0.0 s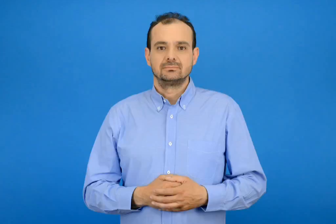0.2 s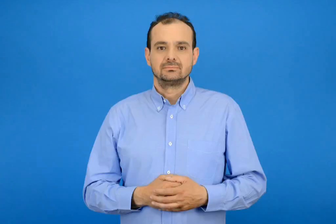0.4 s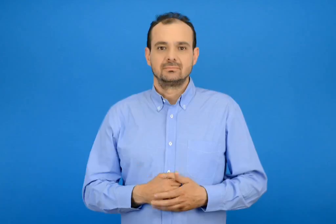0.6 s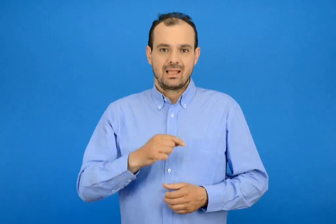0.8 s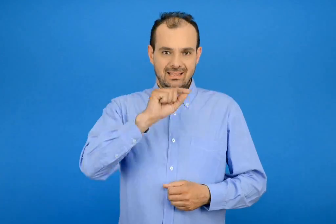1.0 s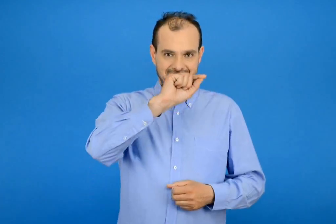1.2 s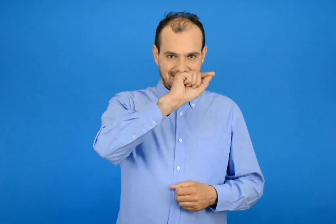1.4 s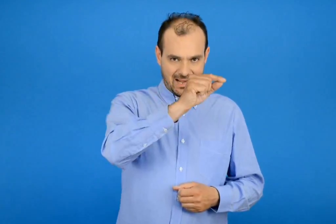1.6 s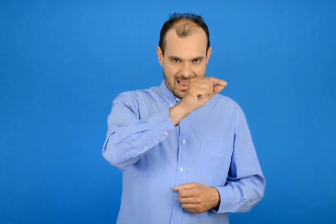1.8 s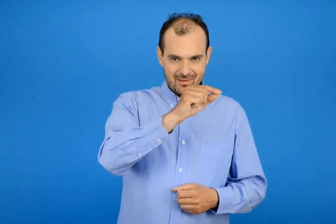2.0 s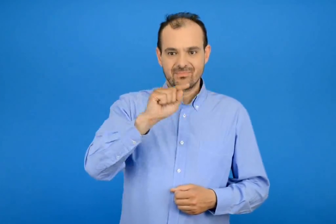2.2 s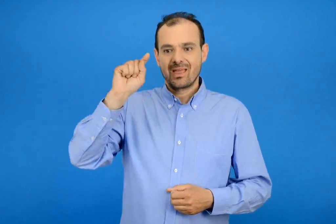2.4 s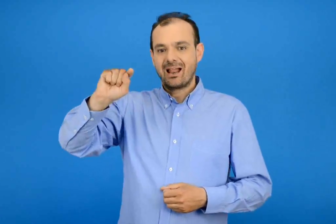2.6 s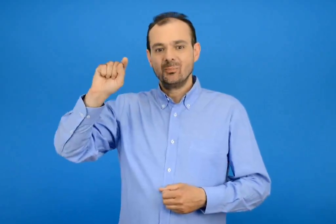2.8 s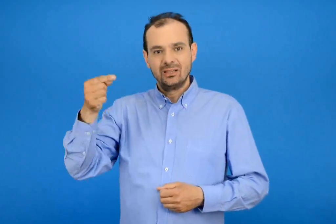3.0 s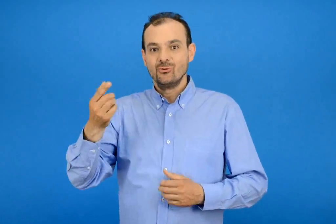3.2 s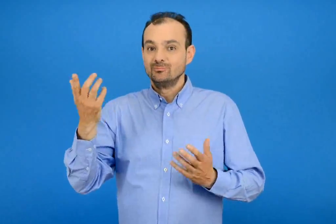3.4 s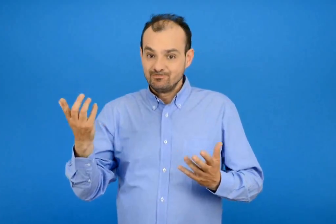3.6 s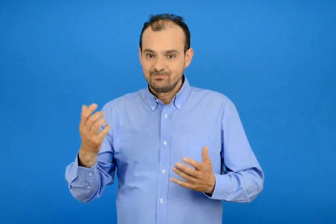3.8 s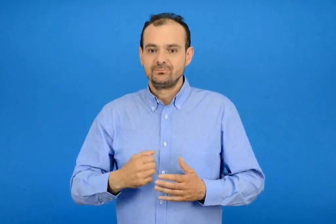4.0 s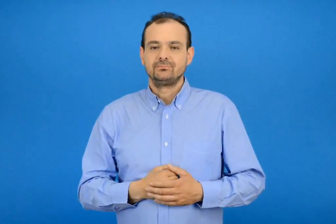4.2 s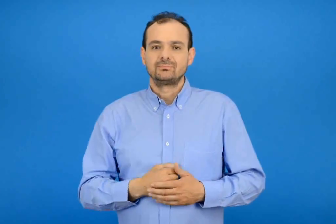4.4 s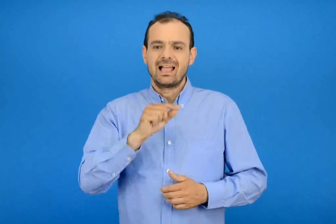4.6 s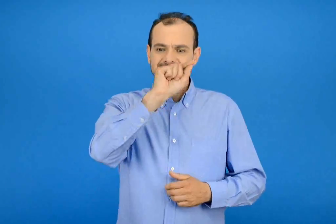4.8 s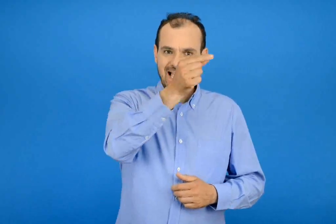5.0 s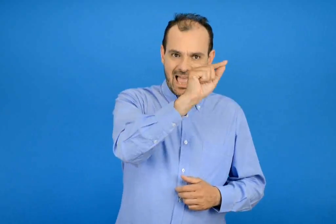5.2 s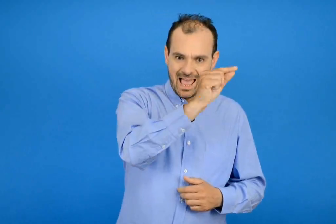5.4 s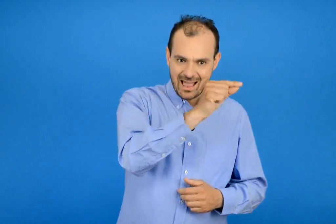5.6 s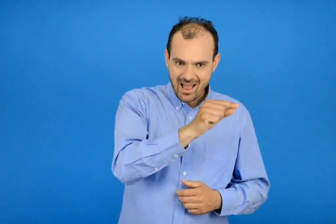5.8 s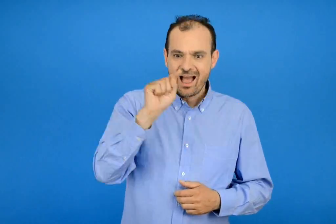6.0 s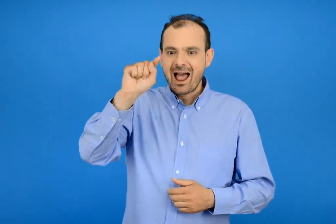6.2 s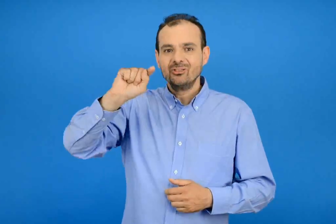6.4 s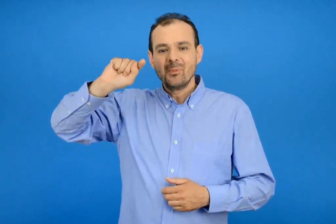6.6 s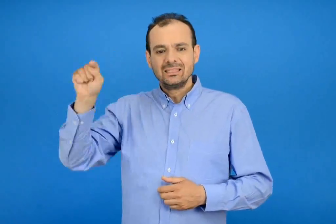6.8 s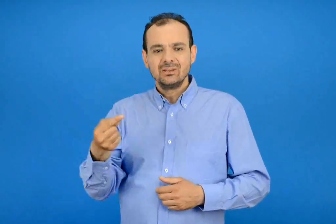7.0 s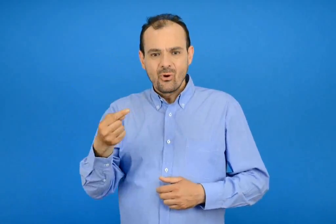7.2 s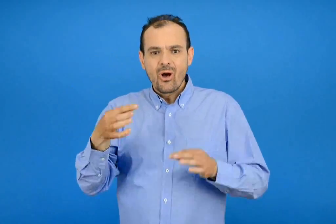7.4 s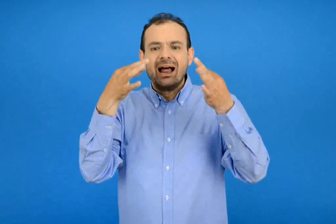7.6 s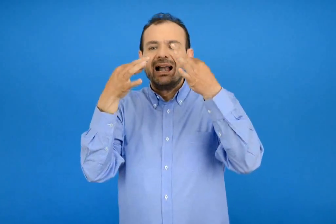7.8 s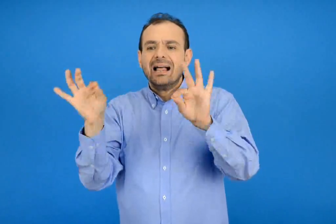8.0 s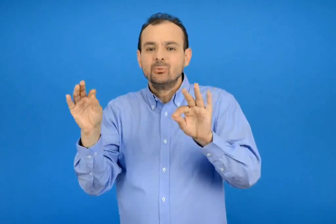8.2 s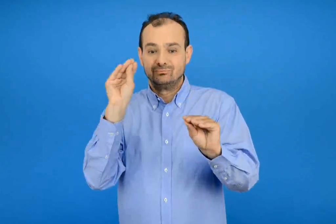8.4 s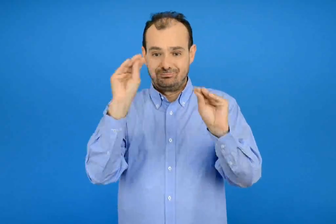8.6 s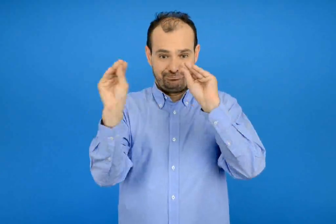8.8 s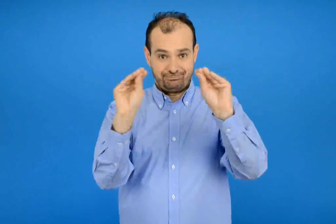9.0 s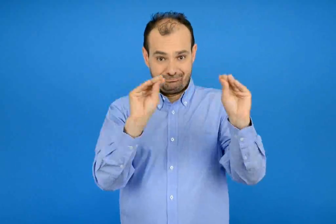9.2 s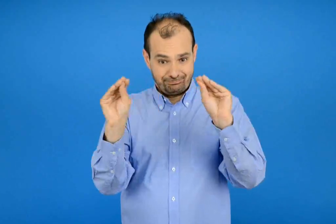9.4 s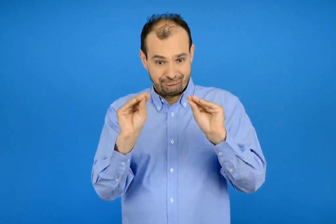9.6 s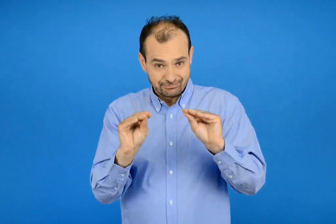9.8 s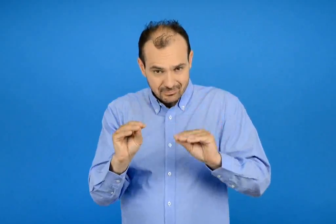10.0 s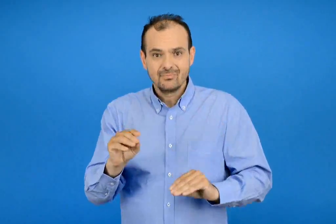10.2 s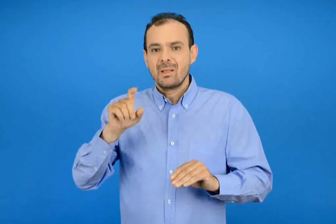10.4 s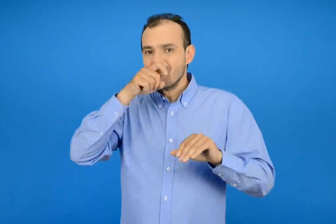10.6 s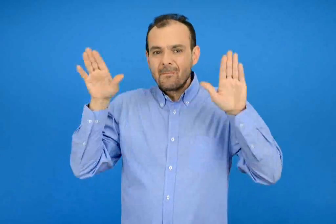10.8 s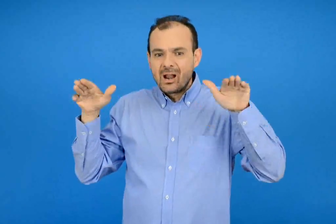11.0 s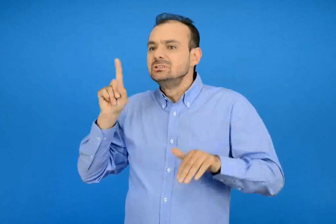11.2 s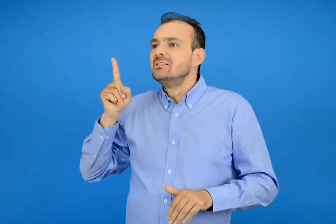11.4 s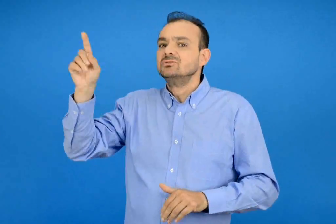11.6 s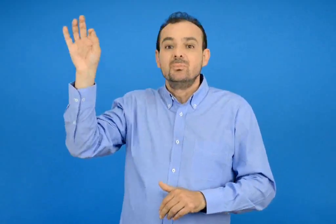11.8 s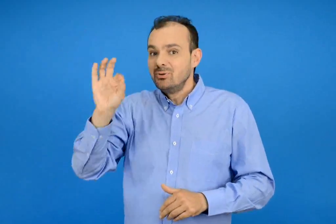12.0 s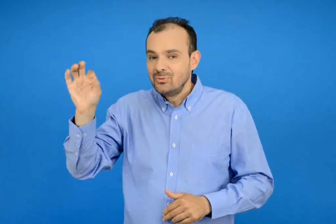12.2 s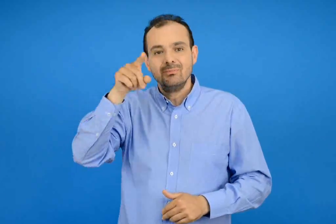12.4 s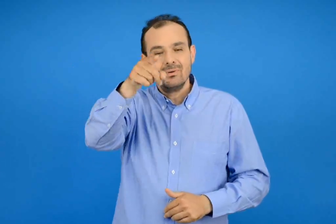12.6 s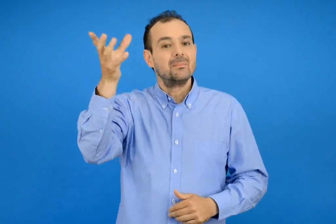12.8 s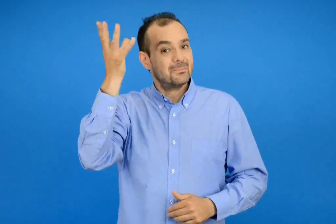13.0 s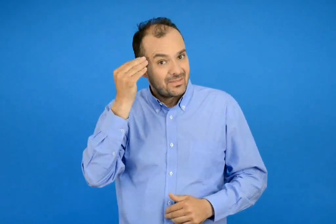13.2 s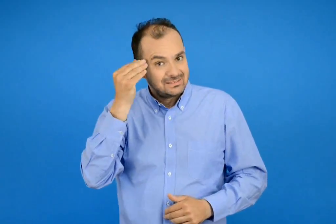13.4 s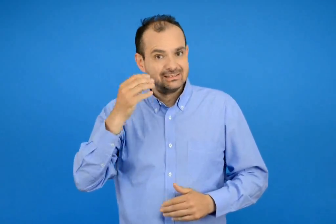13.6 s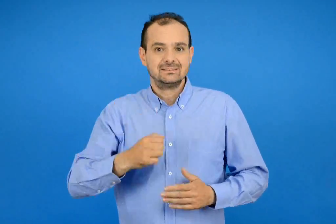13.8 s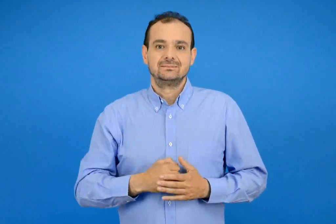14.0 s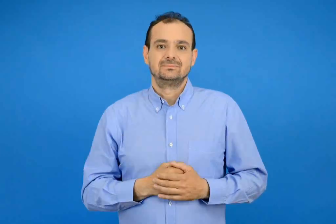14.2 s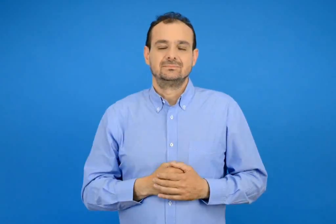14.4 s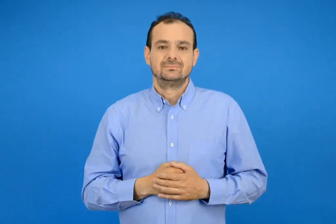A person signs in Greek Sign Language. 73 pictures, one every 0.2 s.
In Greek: τελειά η ερωτηματικό ; συμπλήρωσε τις τέλειες και τα ερωτηματικά που λείπουν για να μάθεις που ταξιδεύει ο παπαγάλος
